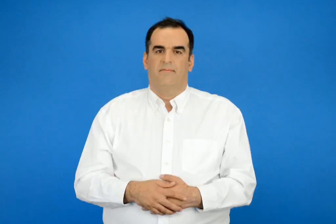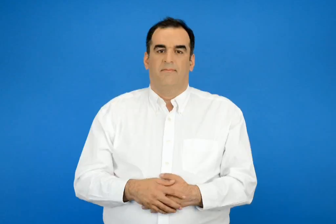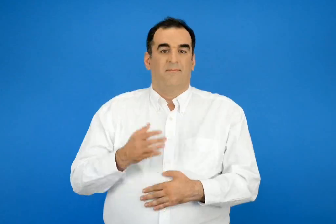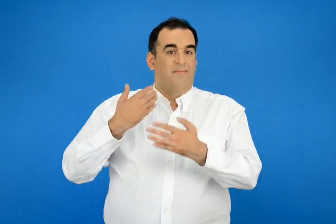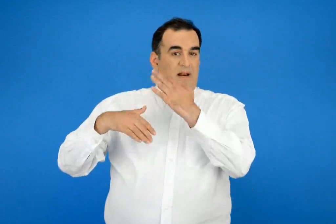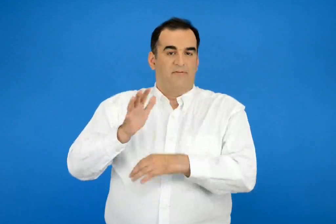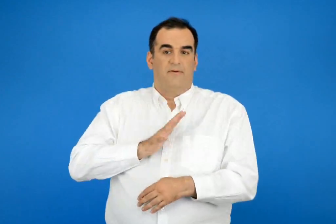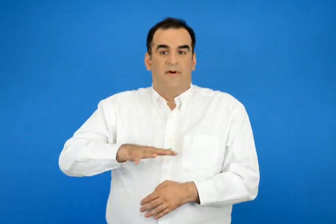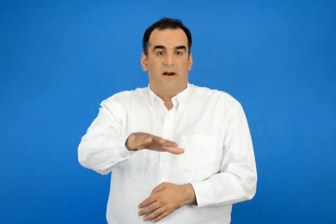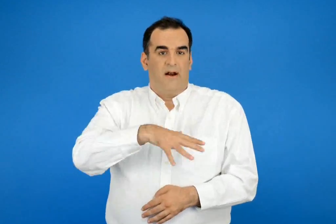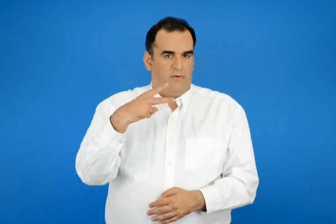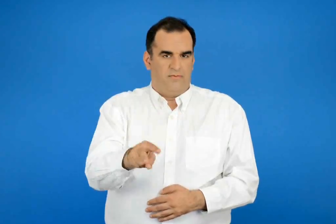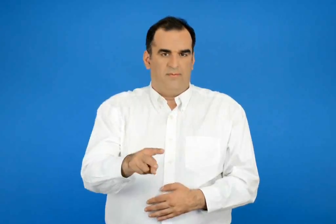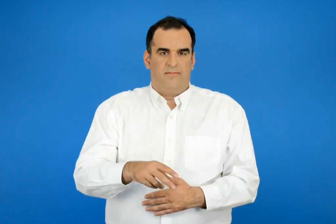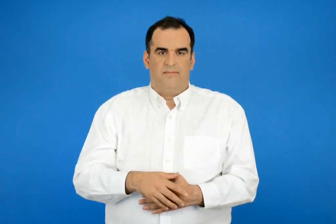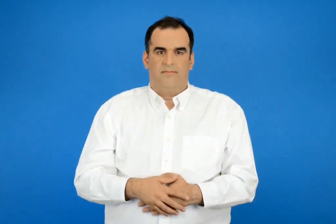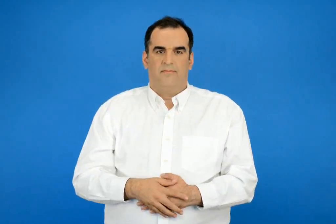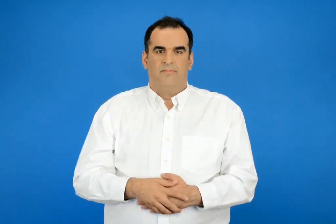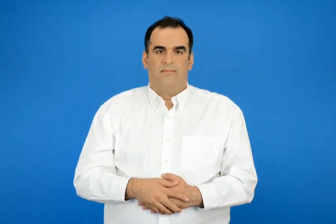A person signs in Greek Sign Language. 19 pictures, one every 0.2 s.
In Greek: από τη λαϊκή παράδοση
